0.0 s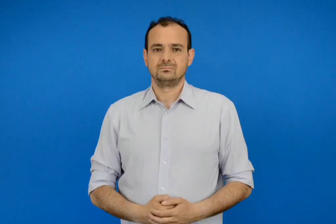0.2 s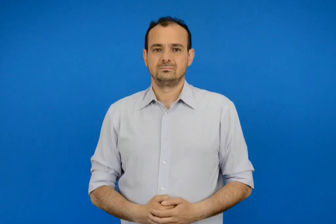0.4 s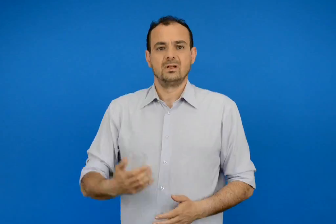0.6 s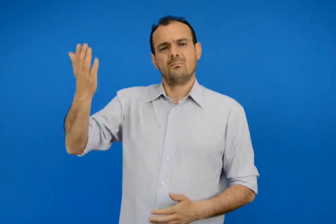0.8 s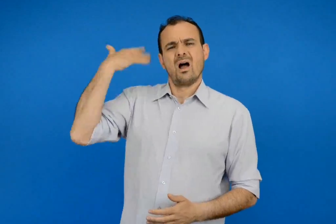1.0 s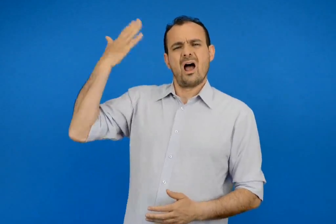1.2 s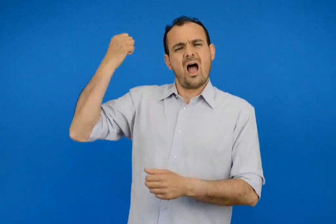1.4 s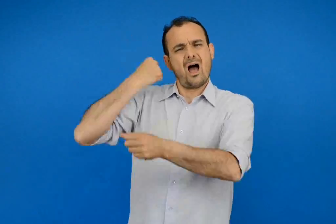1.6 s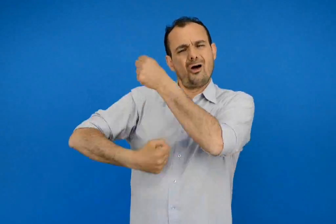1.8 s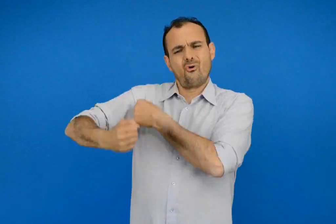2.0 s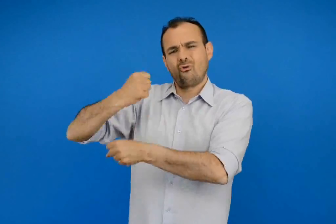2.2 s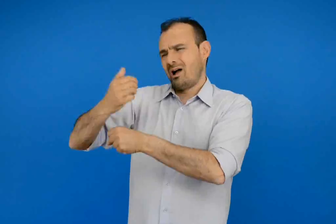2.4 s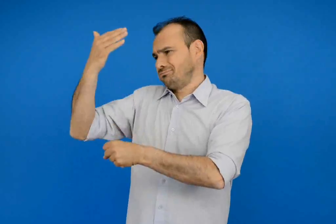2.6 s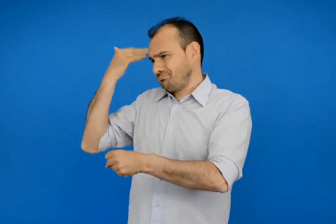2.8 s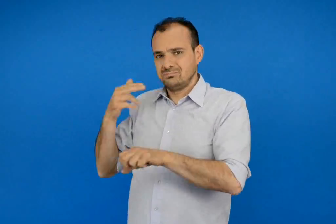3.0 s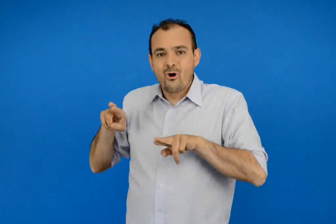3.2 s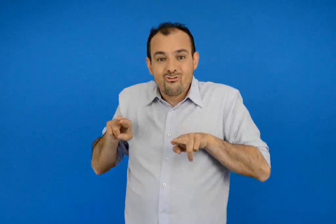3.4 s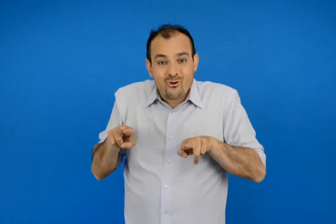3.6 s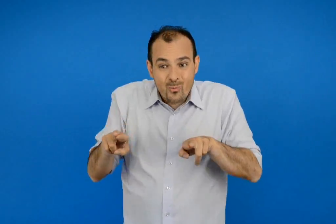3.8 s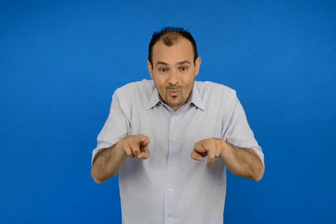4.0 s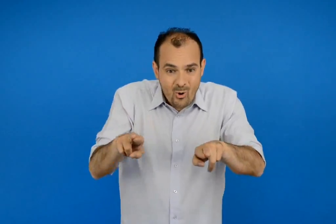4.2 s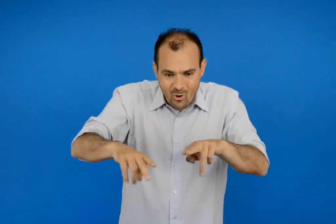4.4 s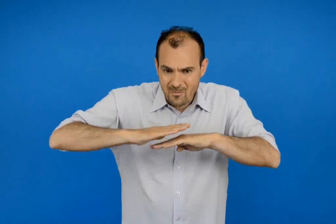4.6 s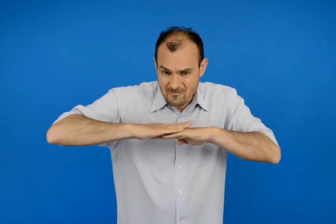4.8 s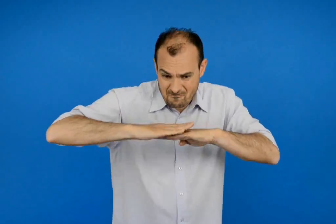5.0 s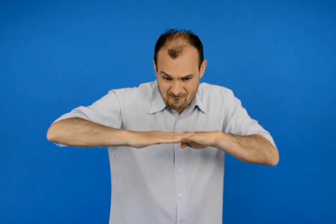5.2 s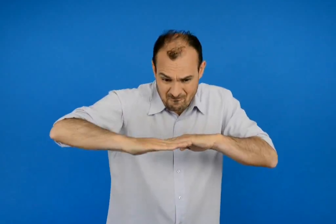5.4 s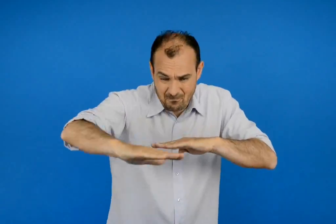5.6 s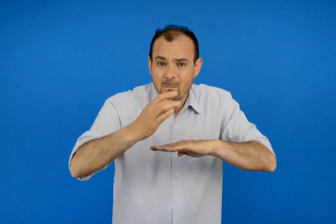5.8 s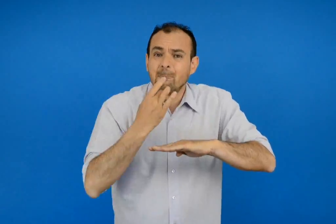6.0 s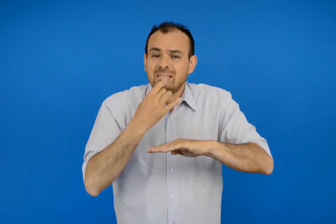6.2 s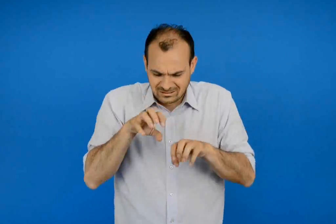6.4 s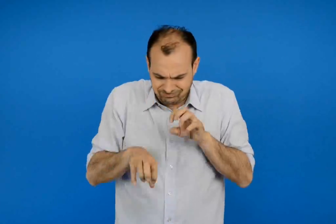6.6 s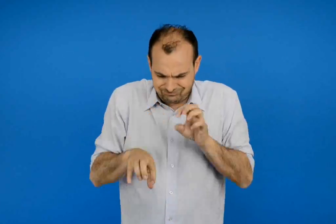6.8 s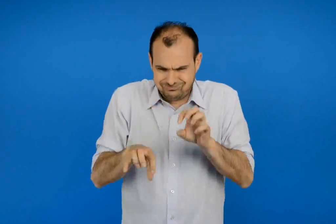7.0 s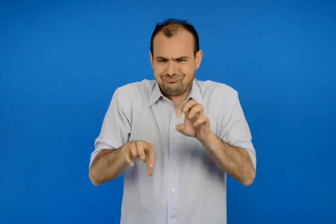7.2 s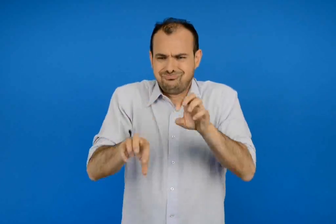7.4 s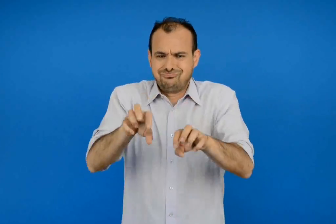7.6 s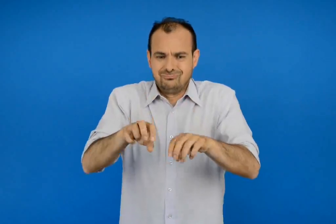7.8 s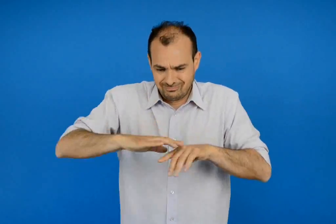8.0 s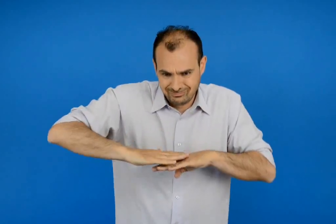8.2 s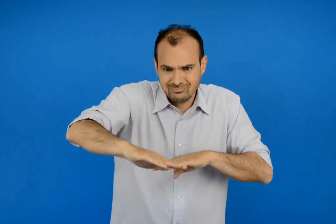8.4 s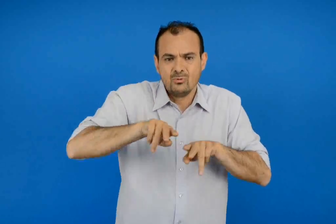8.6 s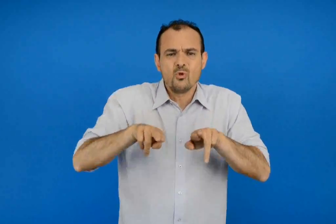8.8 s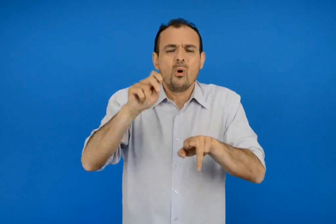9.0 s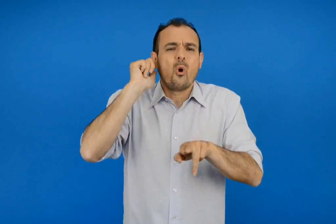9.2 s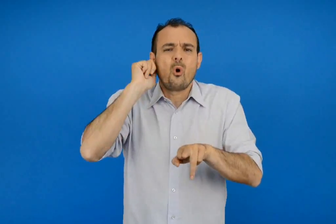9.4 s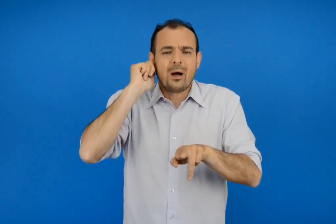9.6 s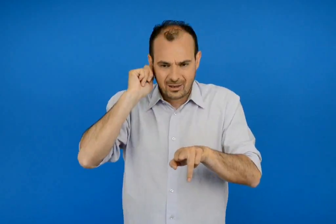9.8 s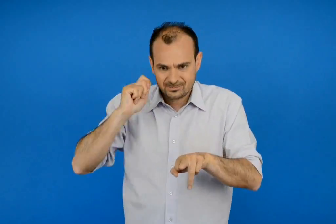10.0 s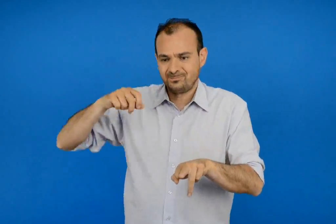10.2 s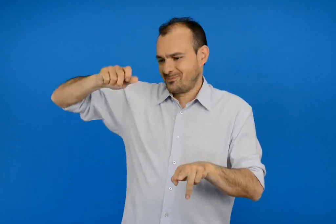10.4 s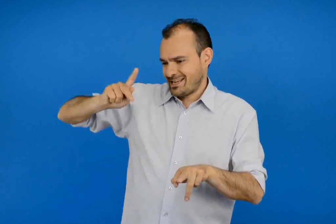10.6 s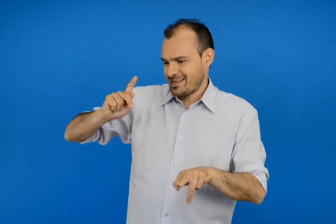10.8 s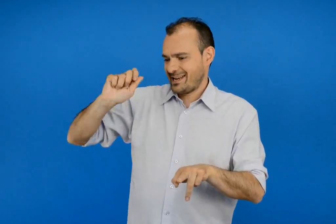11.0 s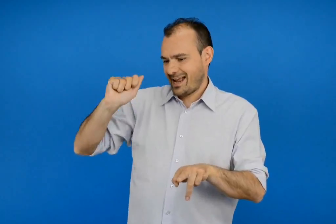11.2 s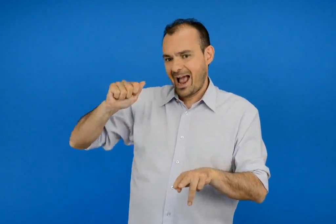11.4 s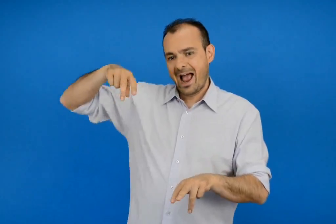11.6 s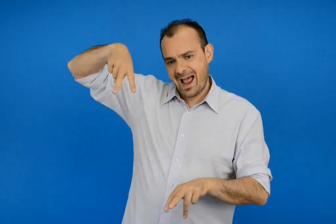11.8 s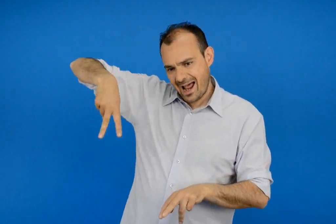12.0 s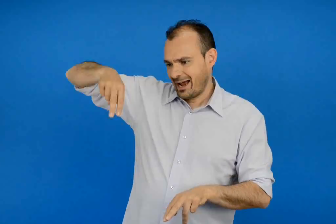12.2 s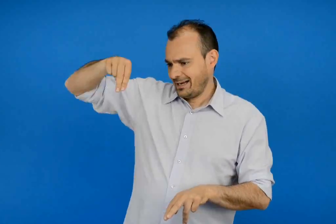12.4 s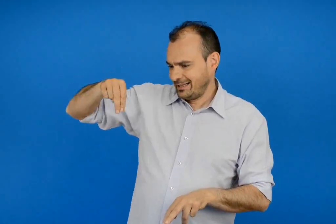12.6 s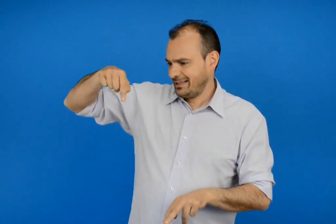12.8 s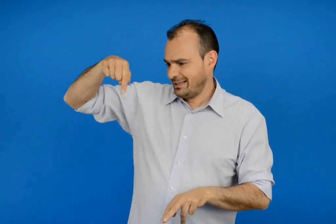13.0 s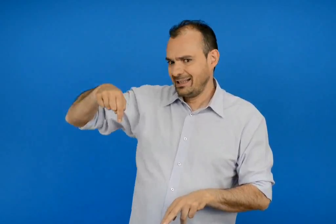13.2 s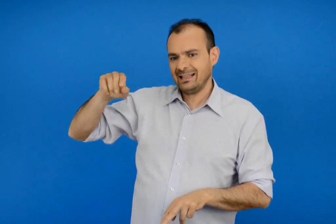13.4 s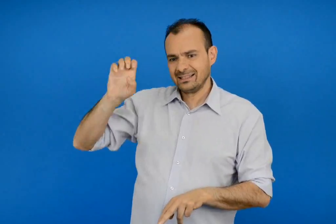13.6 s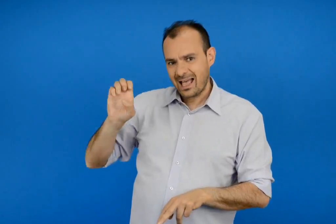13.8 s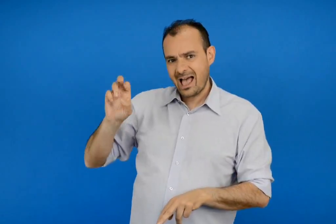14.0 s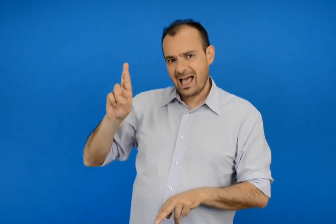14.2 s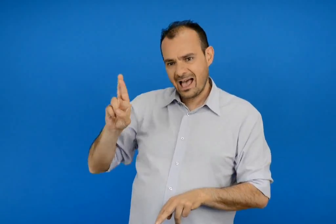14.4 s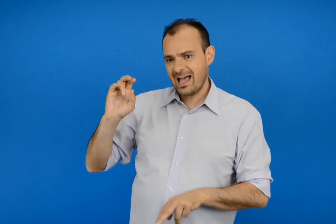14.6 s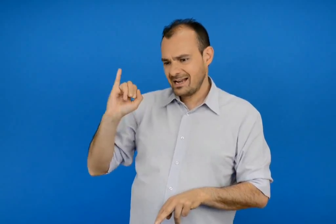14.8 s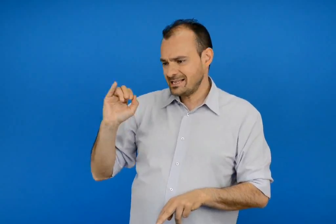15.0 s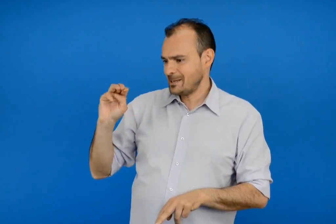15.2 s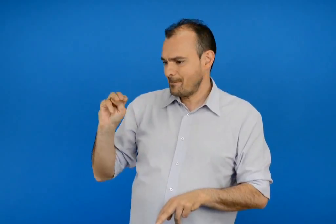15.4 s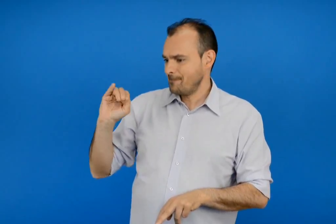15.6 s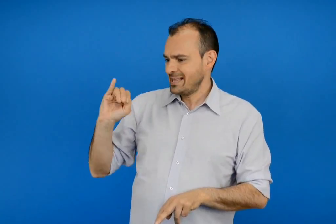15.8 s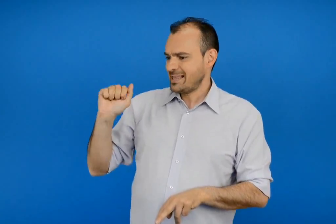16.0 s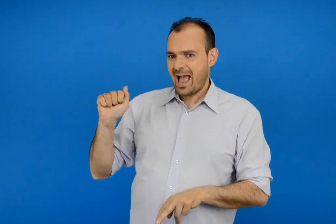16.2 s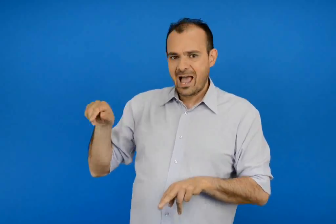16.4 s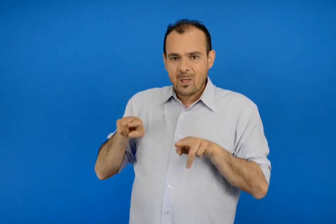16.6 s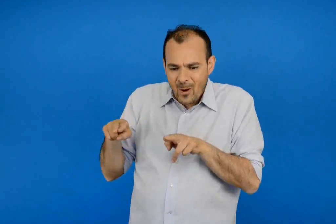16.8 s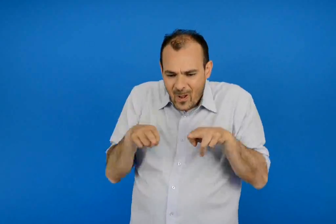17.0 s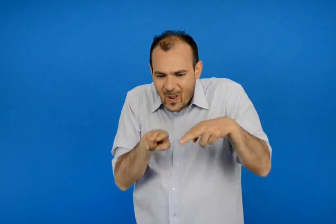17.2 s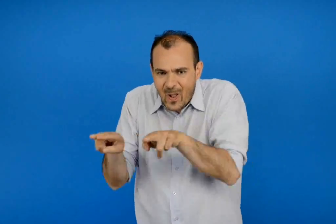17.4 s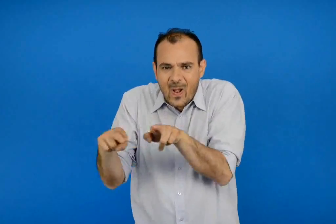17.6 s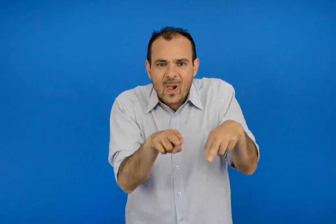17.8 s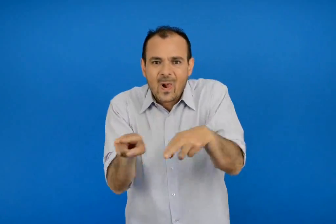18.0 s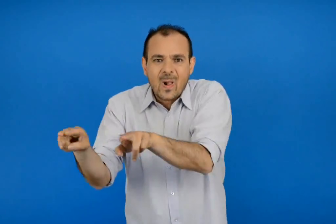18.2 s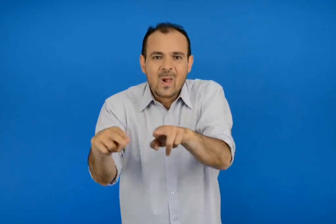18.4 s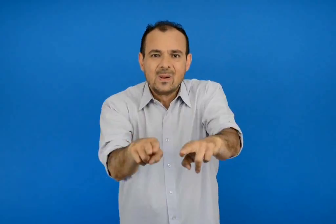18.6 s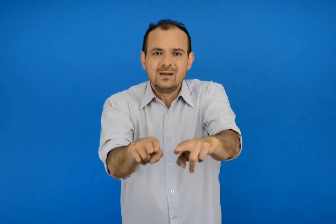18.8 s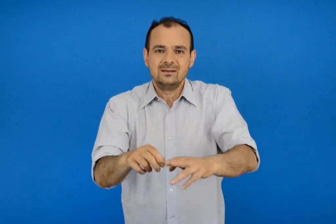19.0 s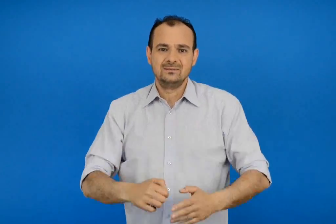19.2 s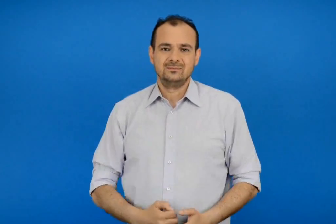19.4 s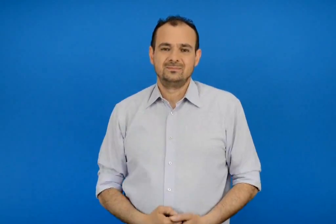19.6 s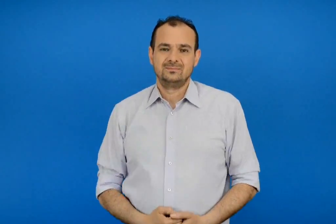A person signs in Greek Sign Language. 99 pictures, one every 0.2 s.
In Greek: στα παλιά χρονιά οι δρόμοι ήταν στρωμένοι με πέτρες αυτοί οι δρόμοι λέγονται καλντερίμια
